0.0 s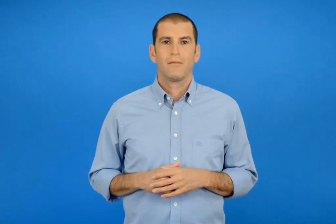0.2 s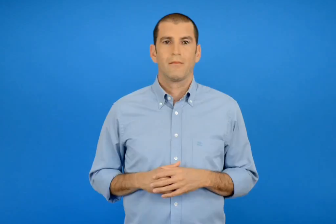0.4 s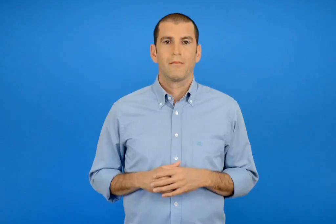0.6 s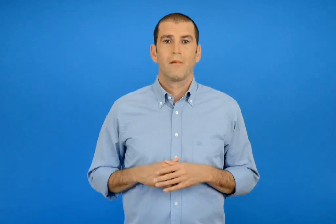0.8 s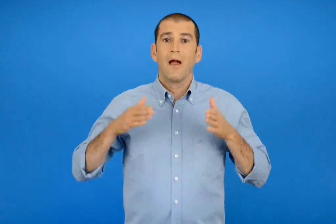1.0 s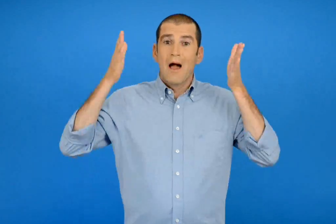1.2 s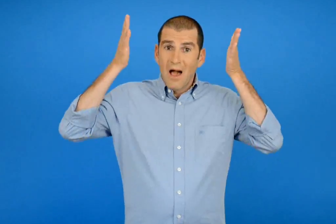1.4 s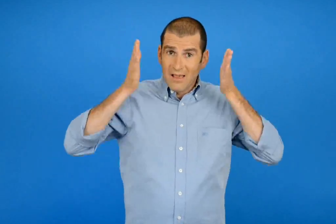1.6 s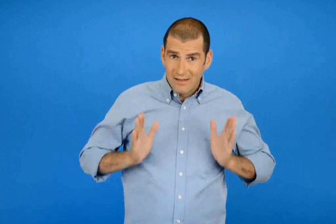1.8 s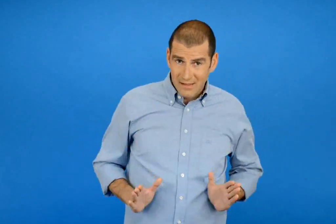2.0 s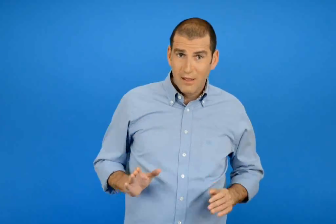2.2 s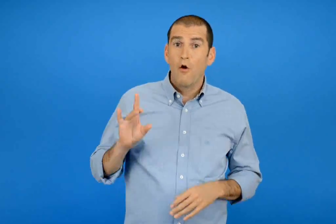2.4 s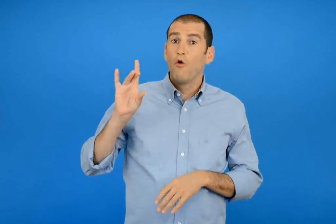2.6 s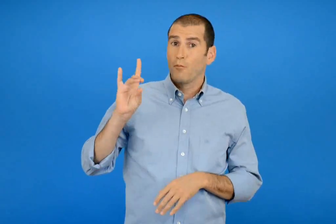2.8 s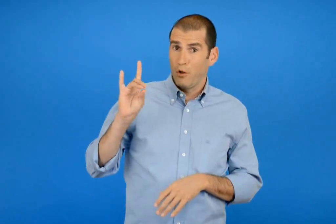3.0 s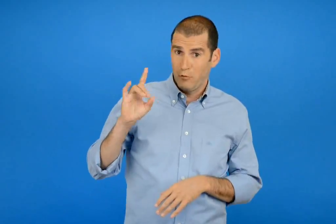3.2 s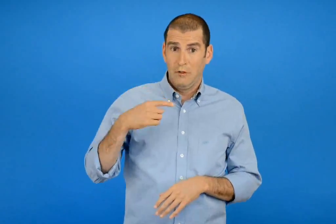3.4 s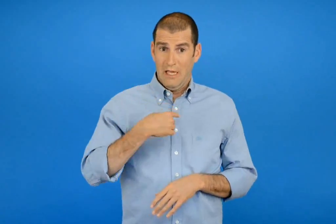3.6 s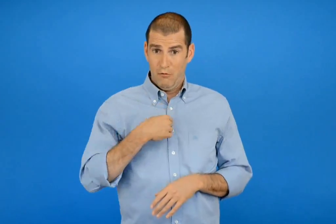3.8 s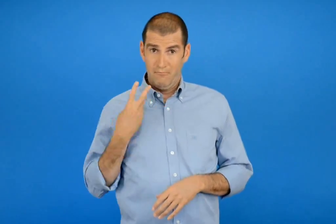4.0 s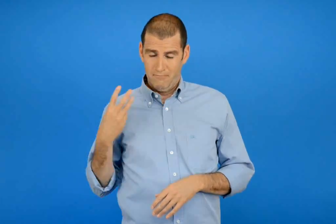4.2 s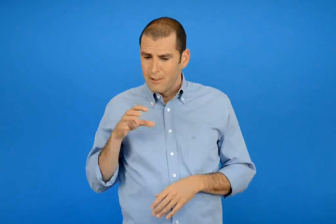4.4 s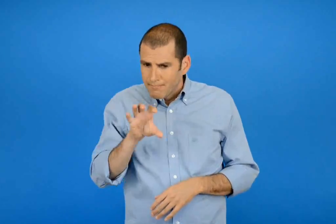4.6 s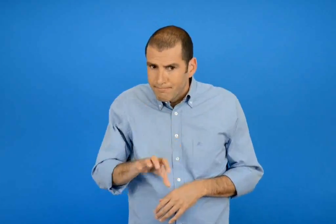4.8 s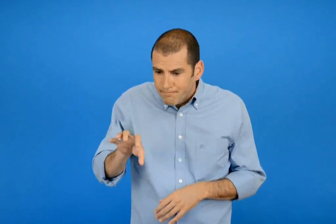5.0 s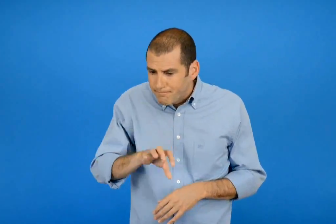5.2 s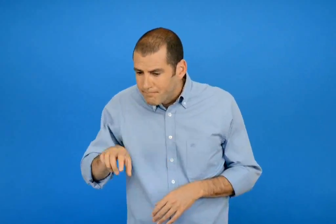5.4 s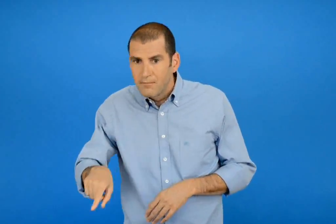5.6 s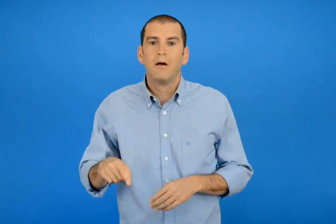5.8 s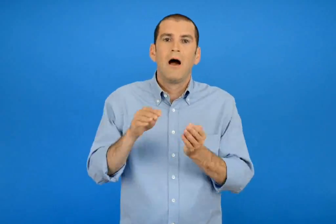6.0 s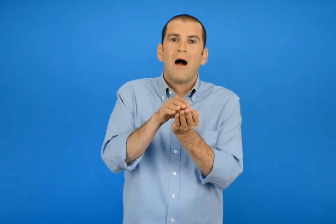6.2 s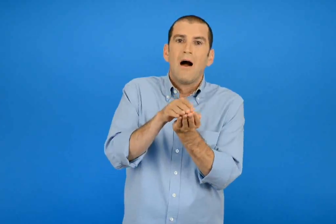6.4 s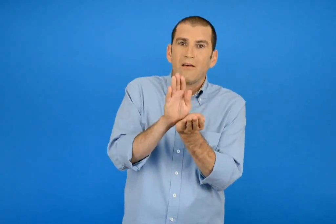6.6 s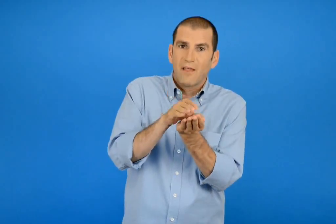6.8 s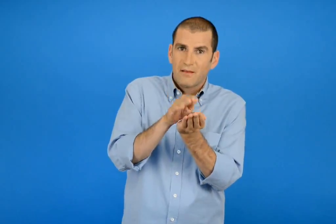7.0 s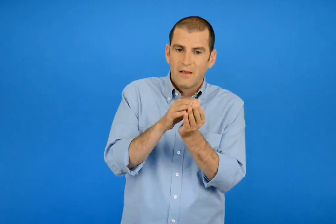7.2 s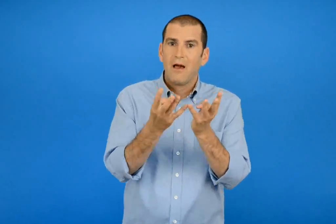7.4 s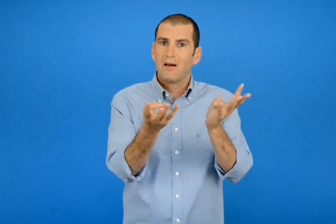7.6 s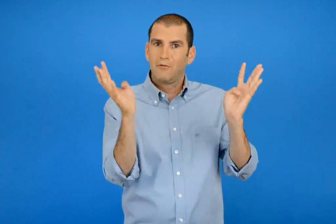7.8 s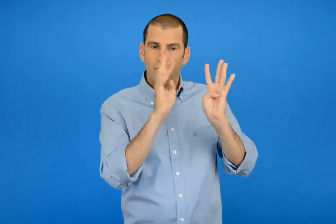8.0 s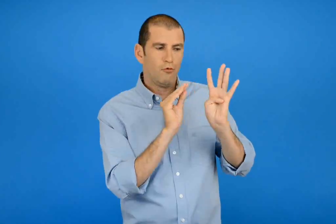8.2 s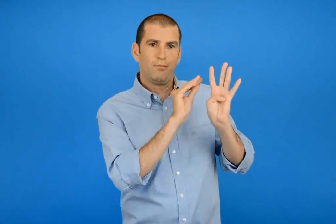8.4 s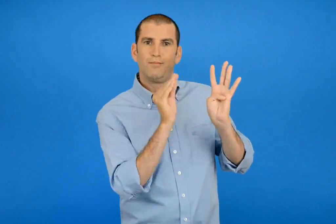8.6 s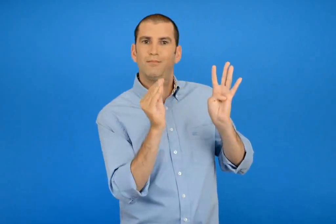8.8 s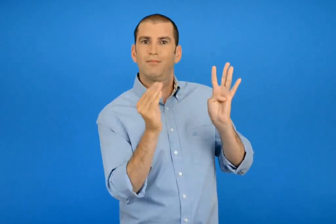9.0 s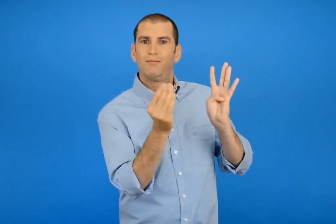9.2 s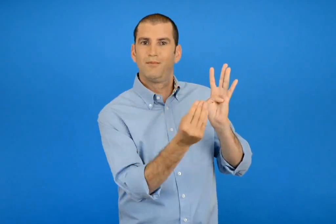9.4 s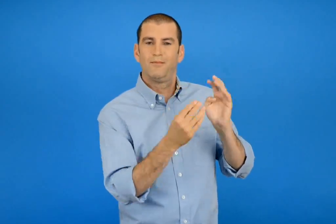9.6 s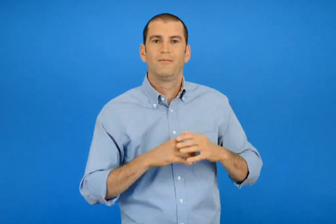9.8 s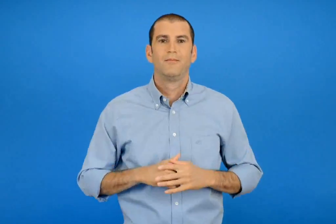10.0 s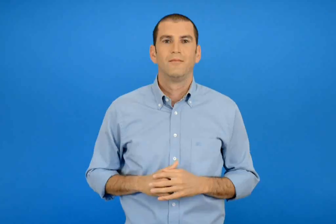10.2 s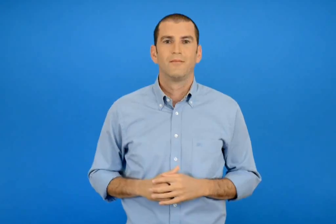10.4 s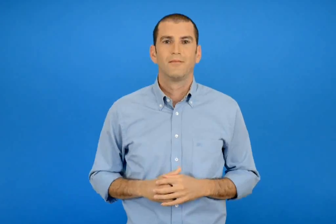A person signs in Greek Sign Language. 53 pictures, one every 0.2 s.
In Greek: η αγγελική ο μολυβιος και εγώ θα ψάξουμε για αχιβάδες για να το στολίσουμε
